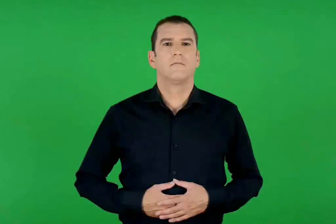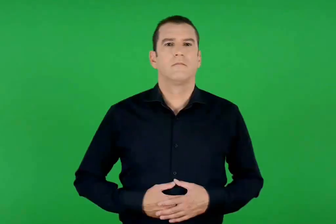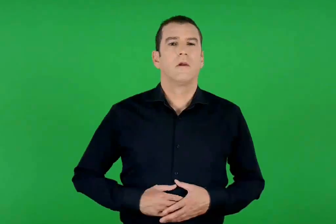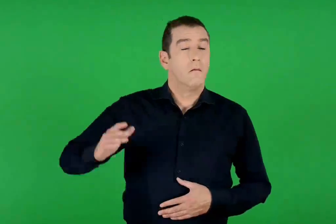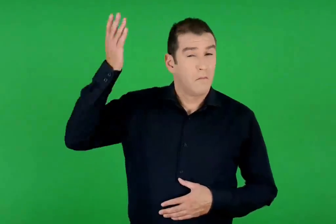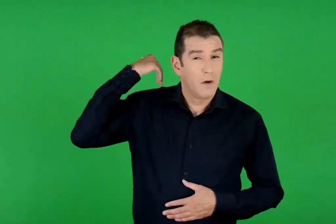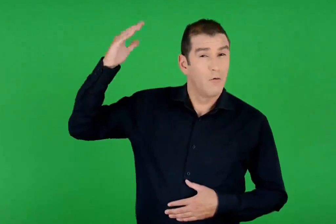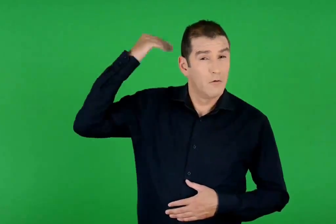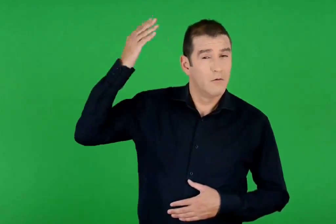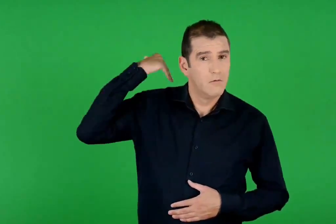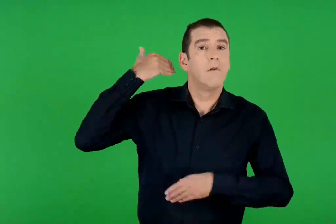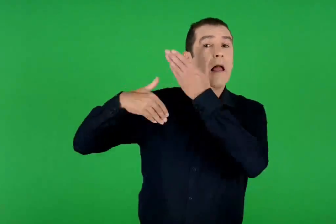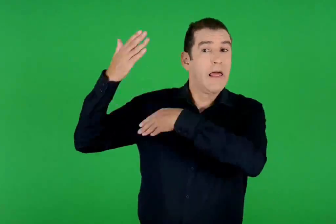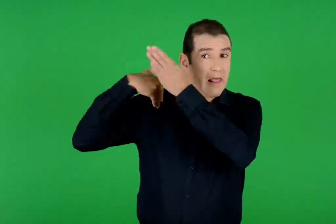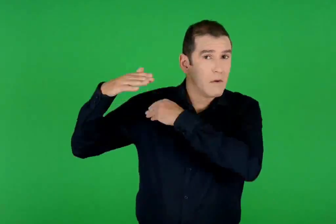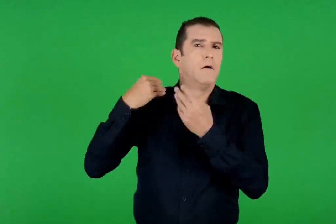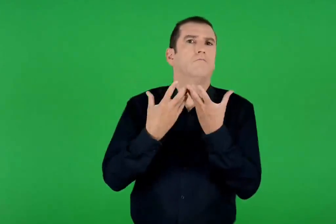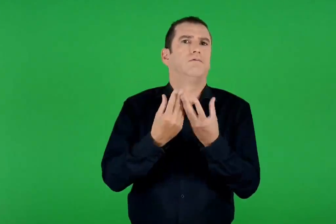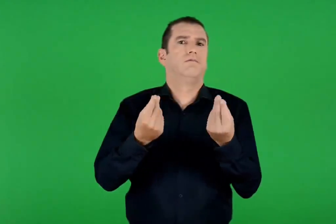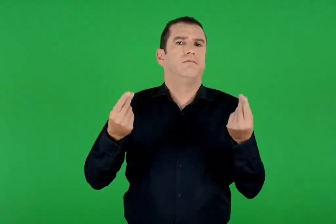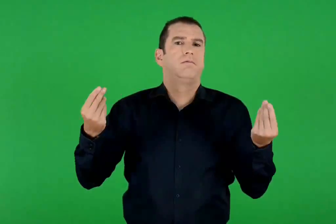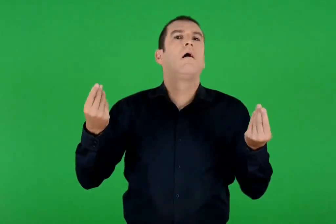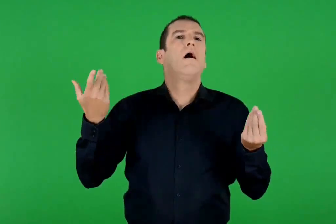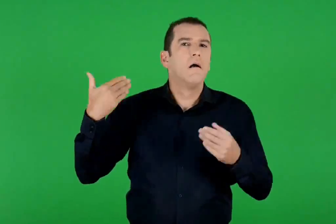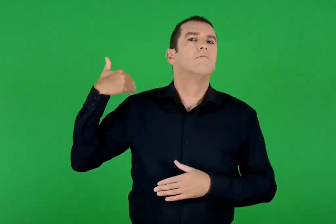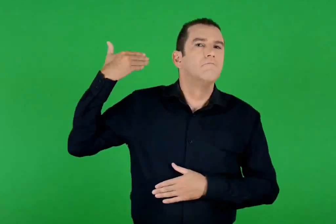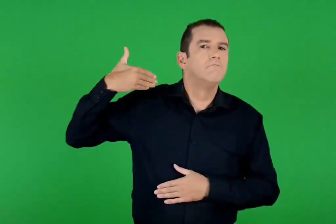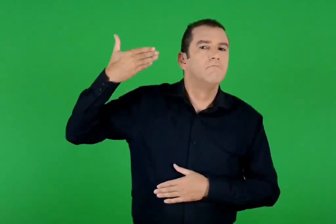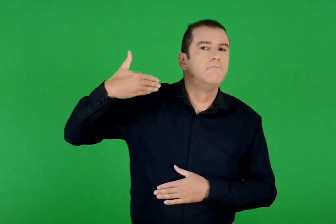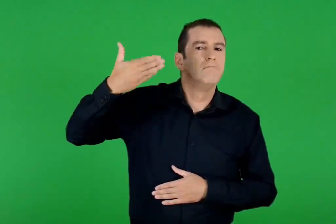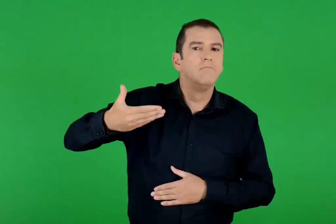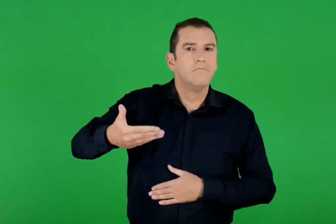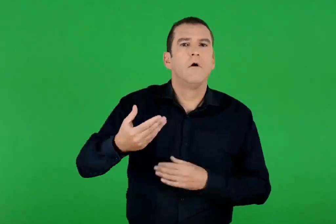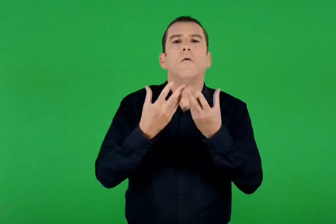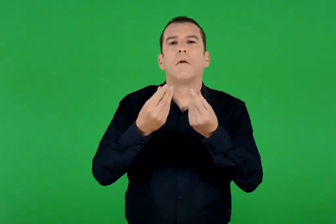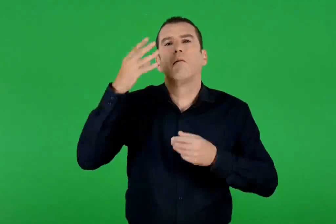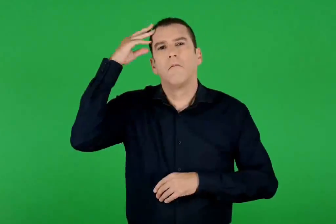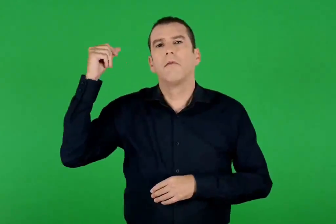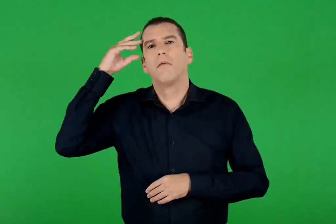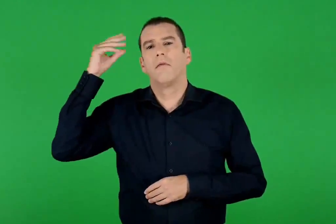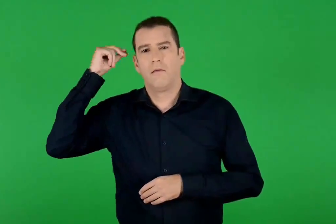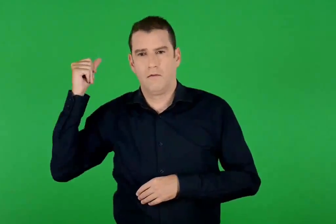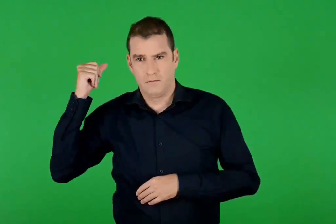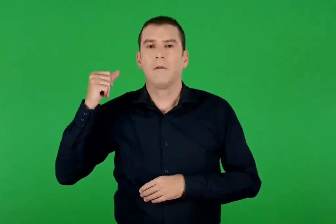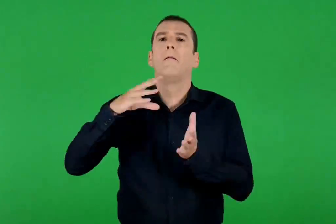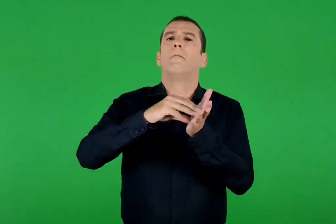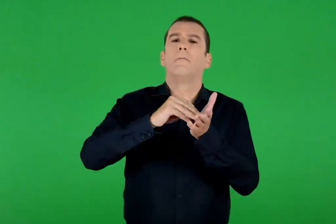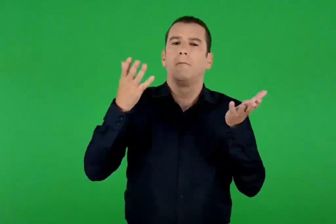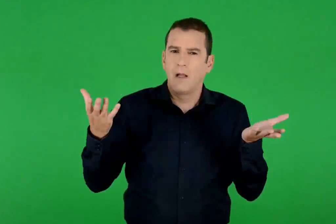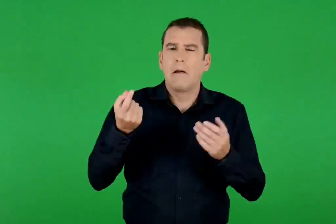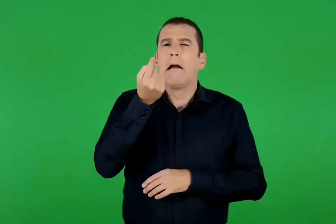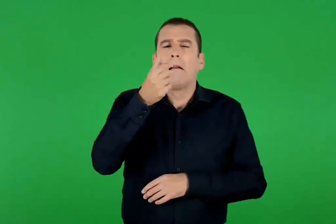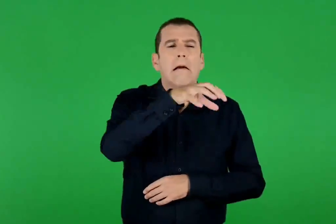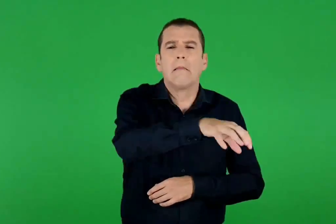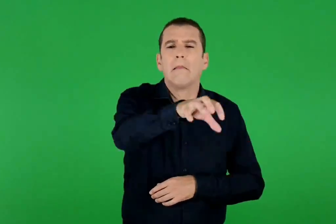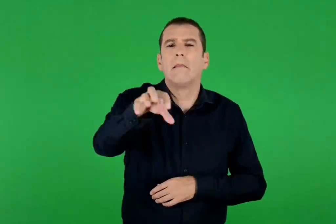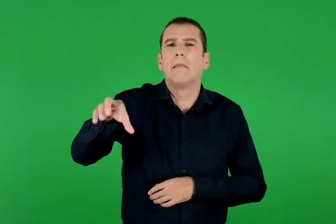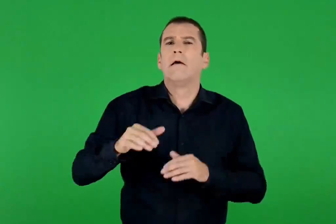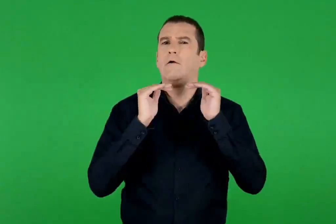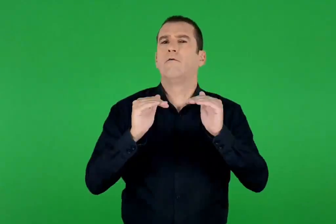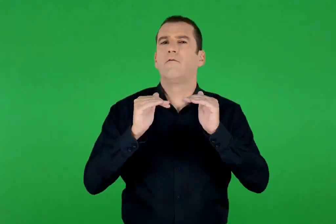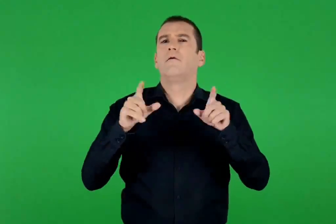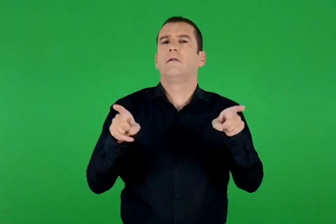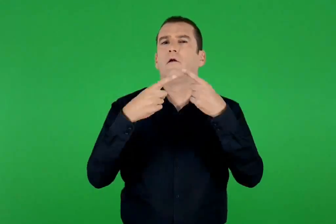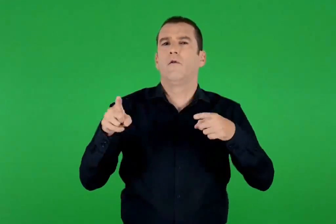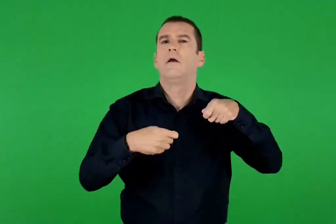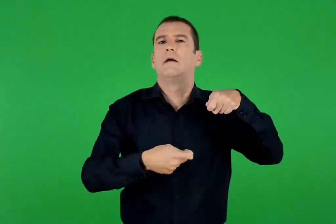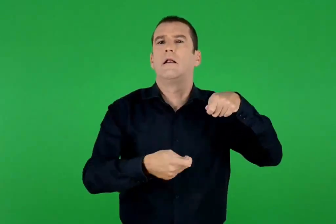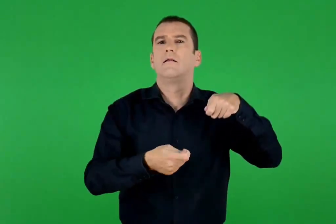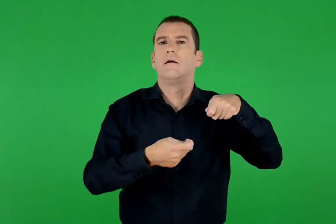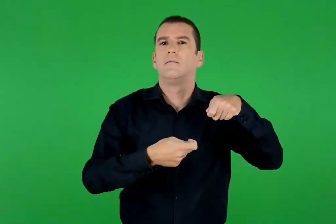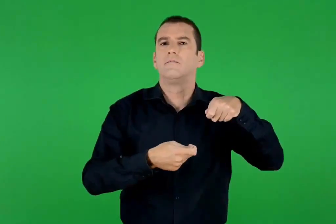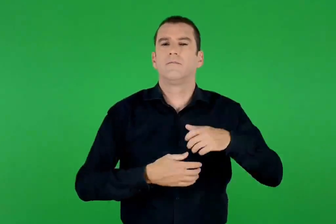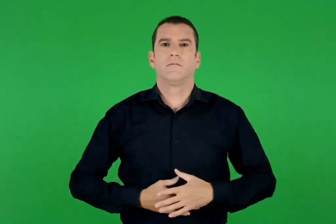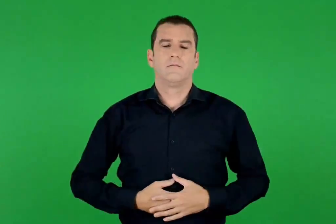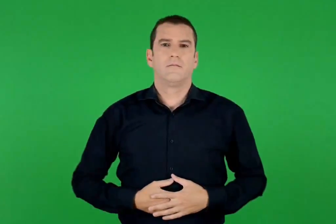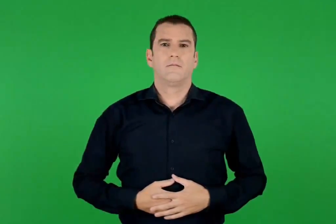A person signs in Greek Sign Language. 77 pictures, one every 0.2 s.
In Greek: παλιότερα τα έθιμα ήταν πιο πολλά , μα με τον καιρό αρκετά λησμονήθηκαν. για παράδειγμα , σε πολύ λίγα μέρη πλέον τραγουδούν τα κάλαντα
